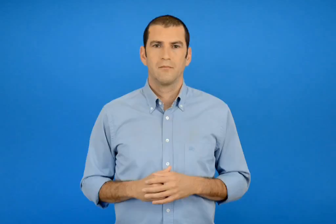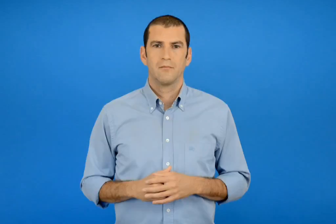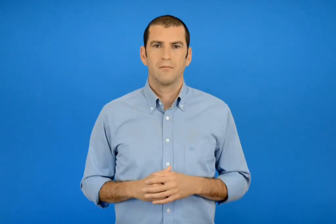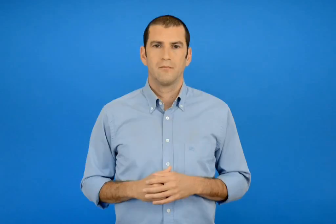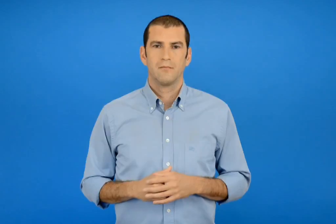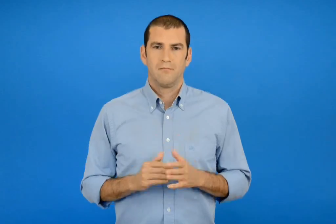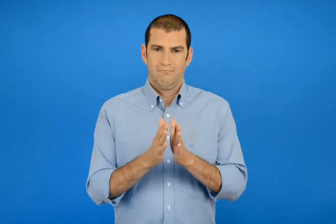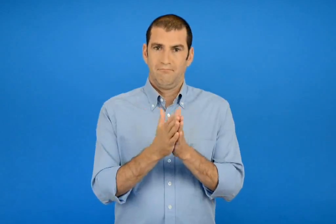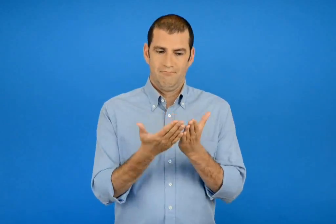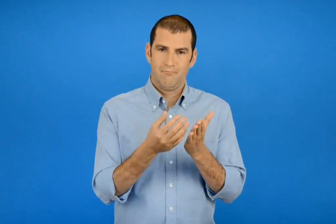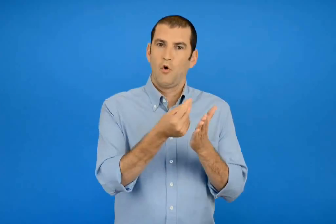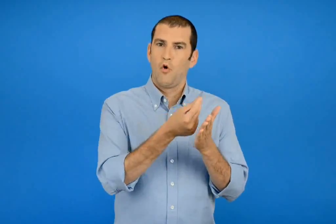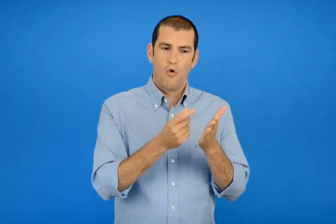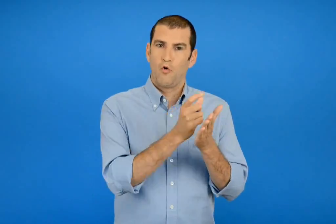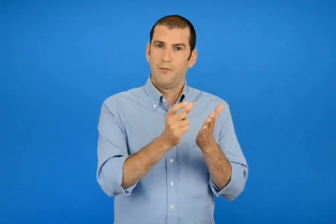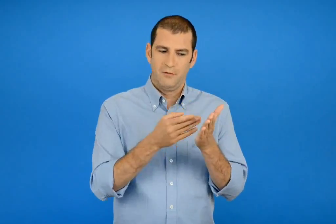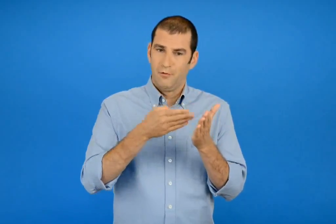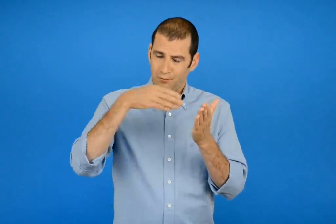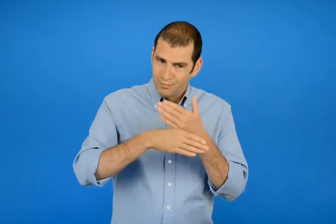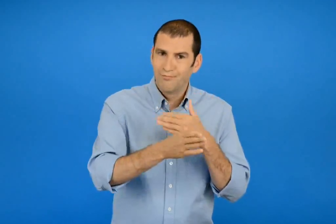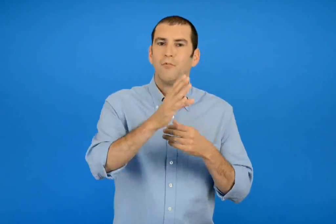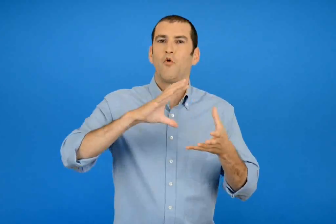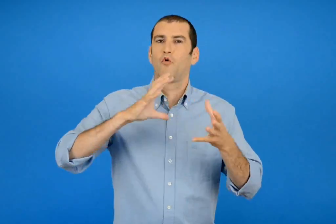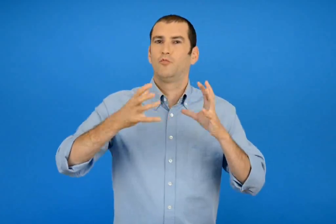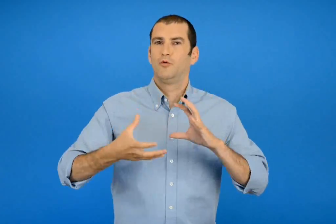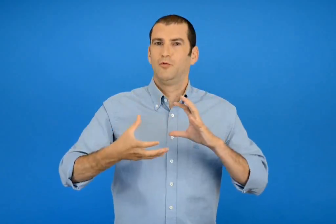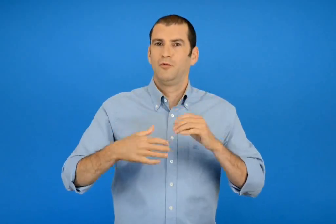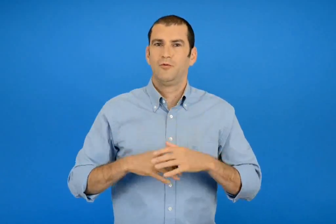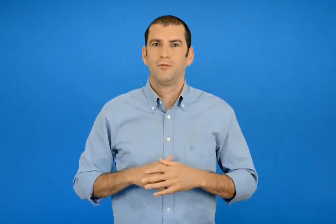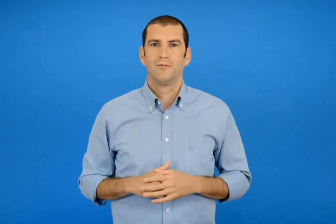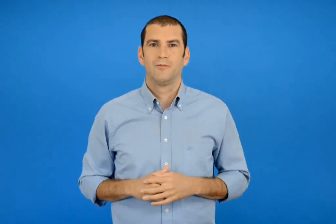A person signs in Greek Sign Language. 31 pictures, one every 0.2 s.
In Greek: στον κόσμο των κόμικς
